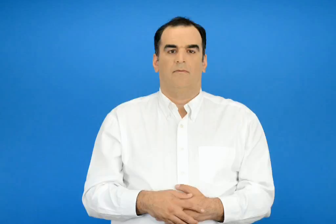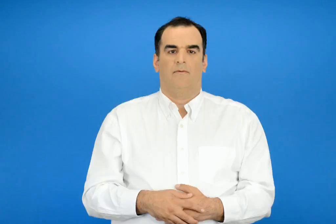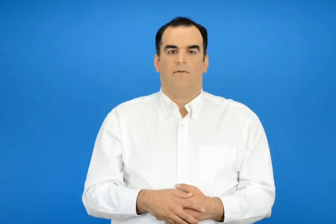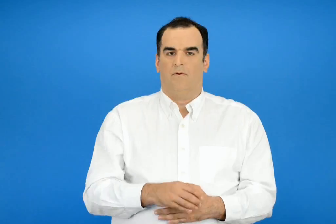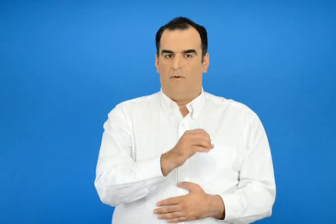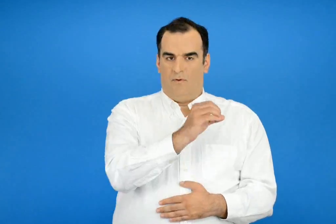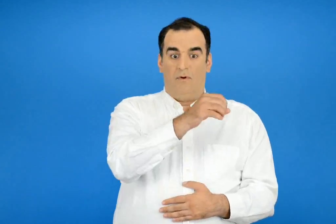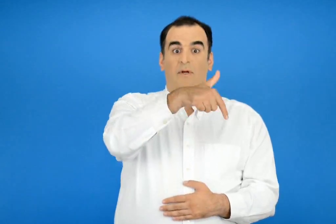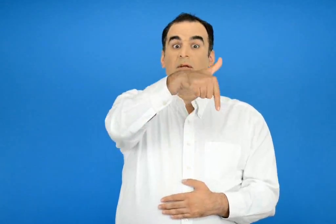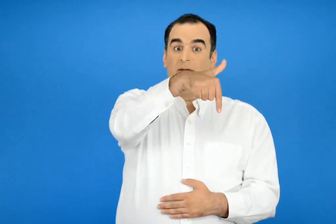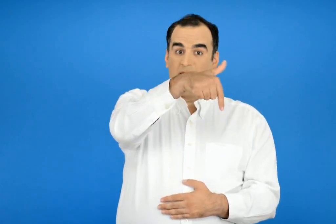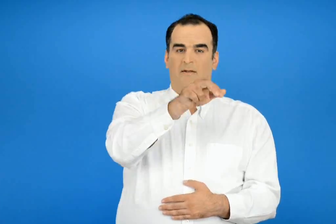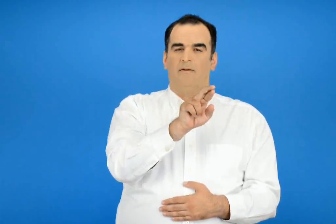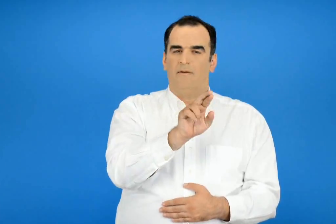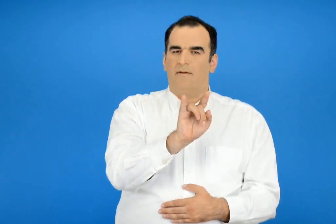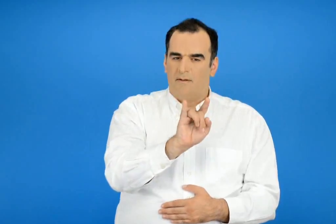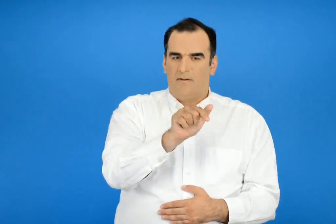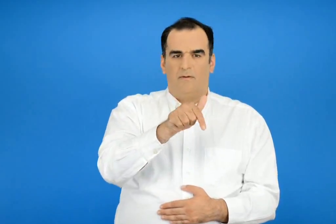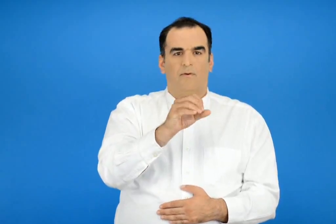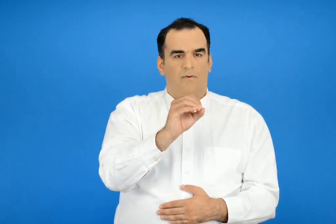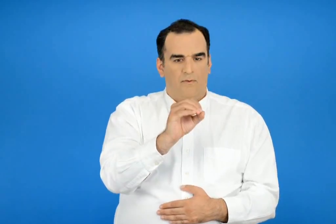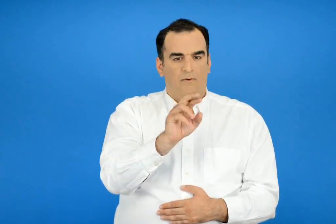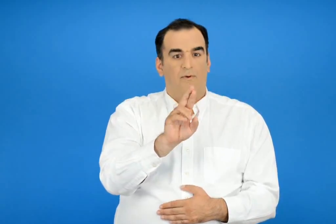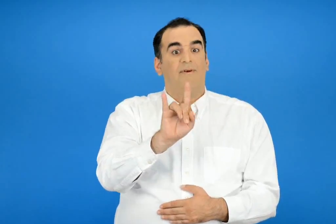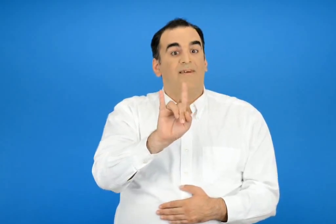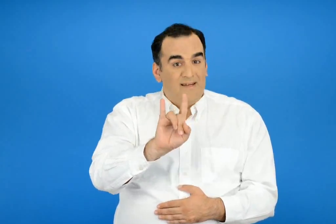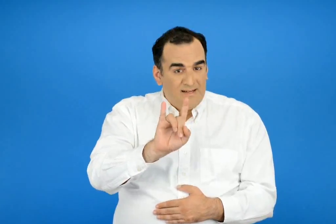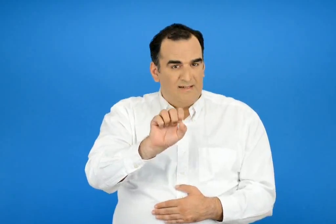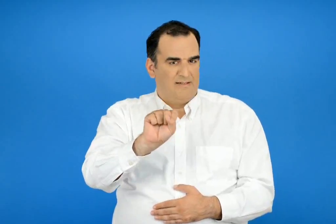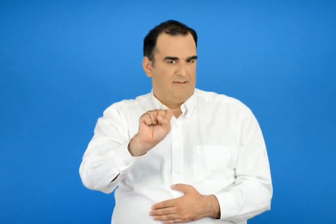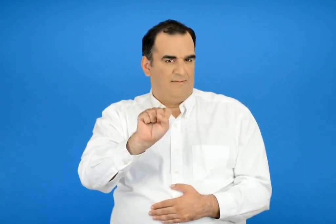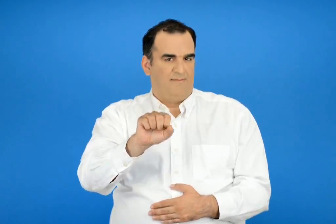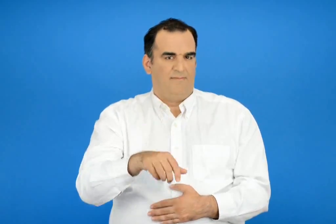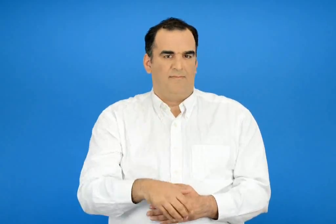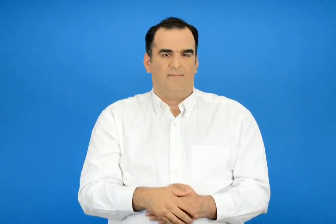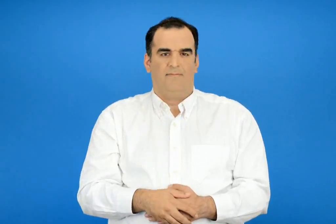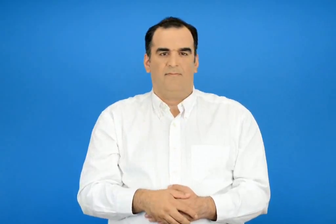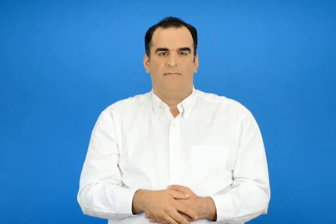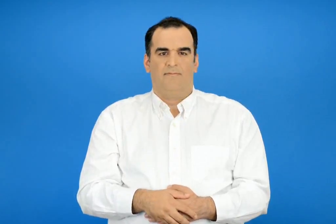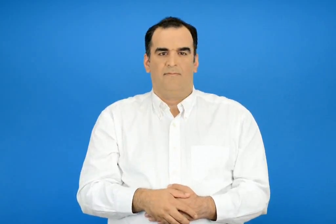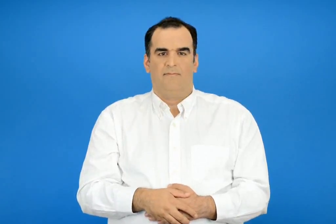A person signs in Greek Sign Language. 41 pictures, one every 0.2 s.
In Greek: ο γρηγόρης
